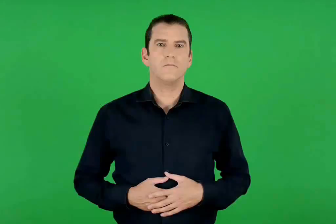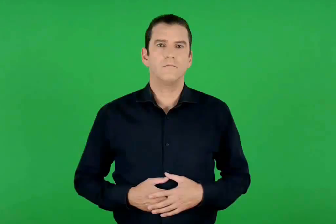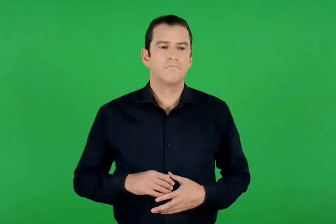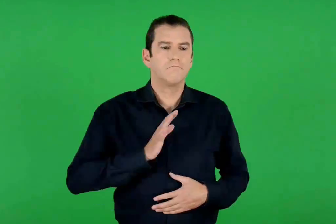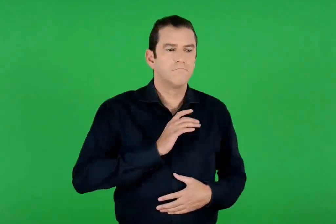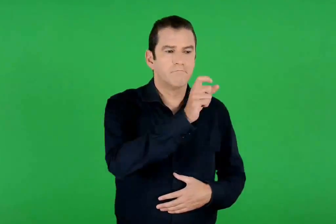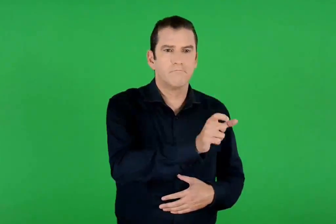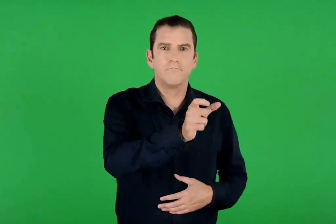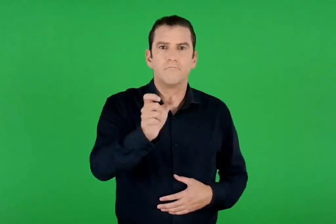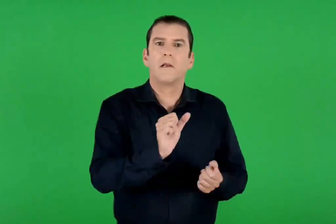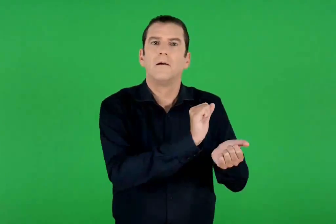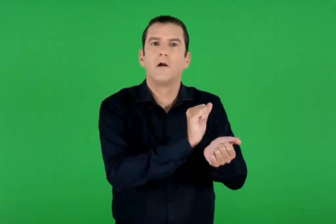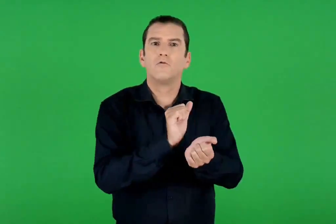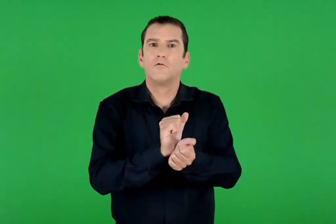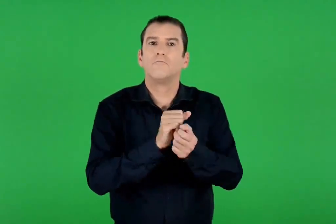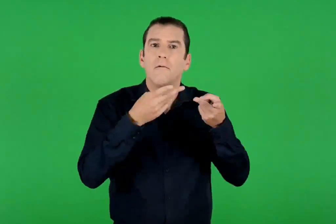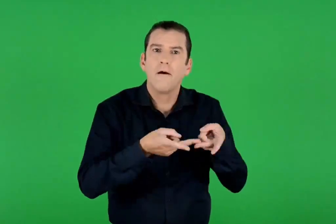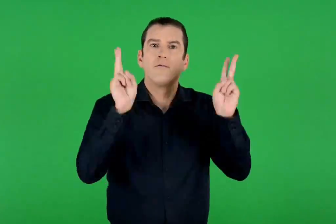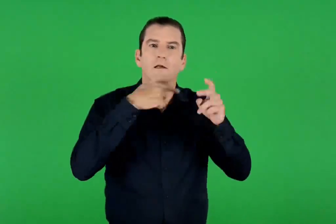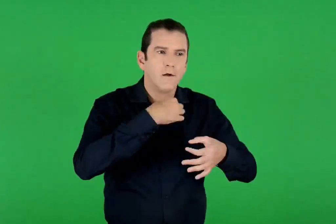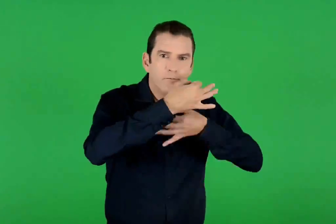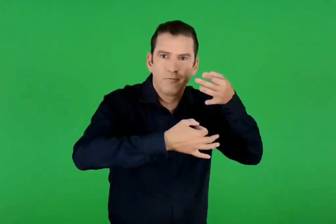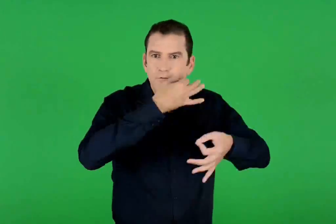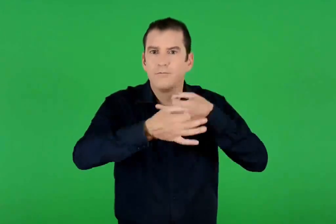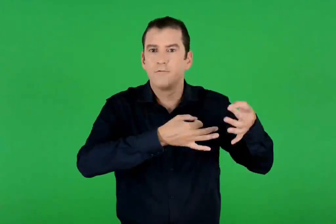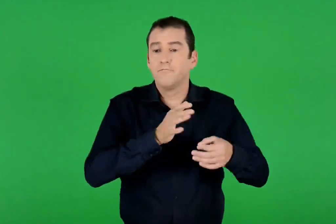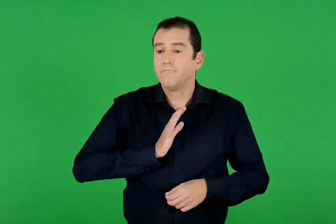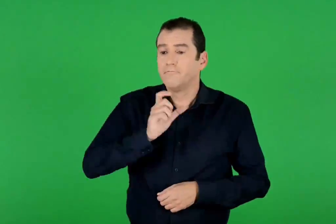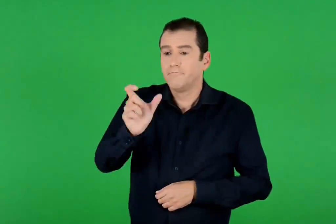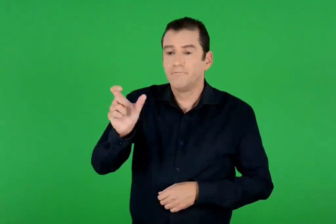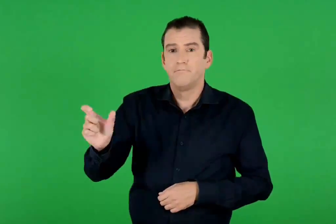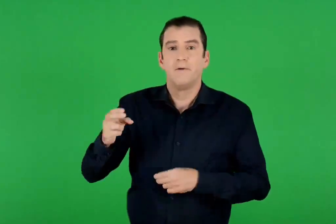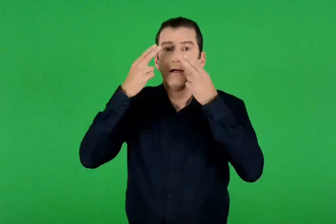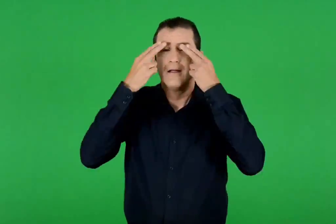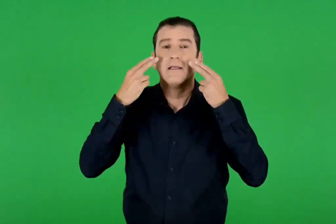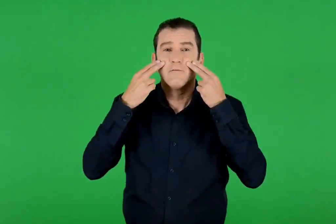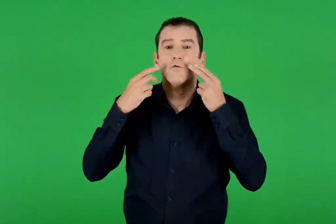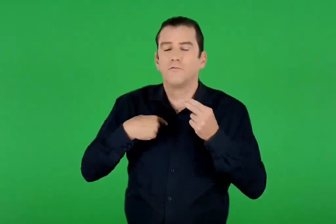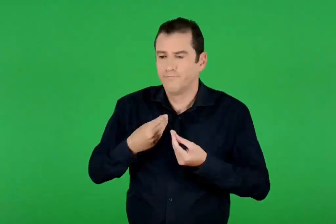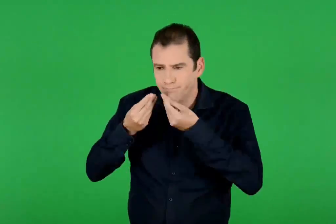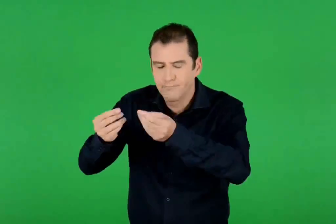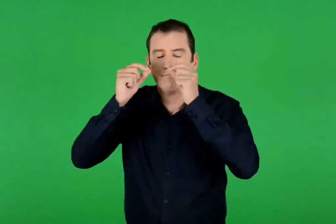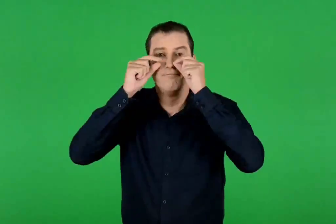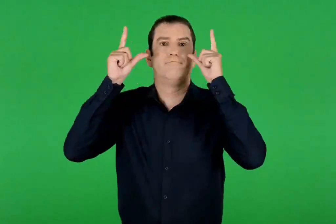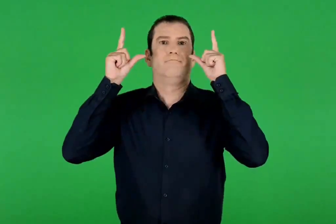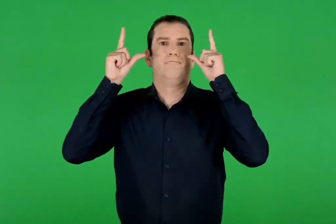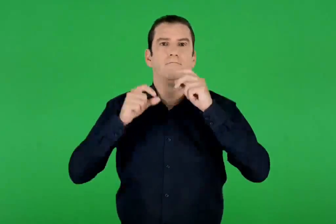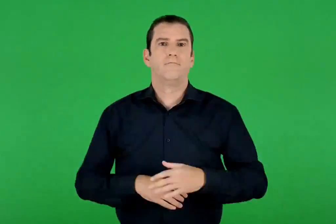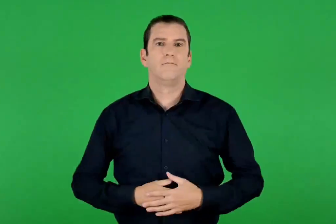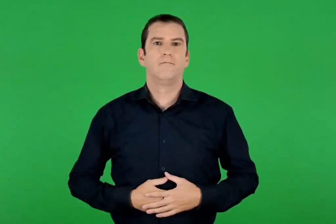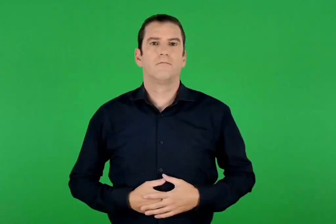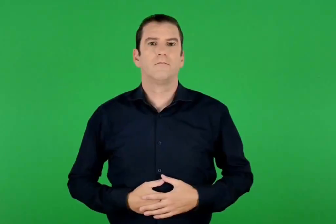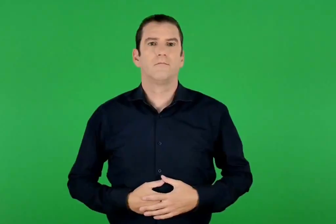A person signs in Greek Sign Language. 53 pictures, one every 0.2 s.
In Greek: στους αιχμαλώτους να κηρύξω λευτεριά και στους τυφλούς ότι θα βρουν το φως τους
